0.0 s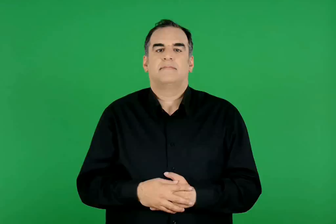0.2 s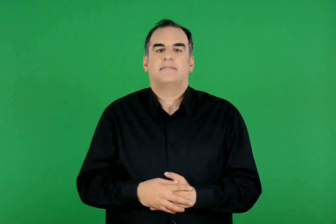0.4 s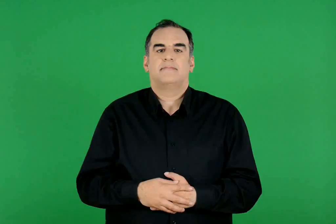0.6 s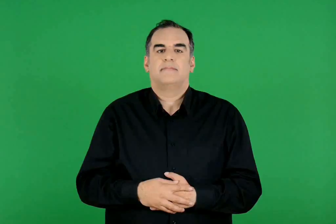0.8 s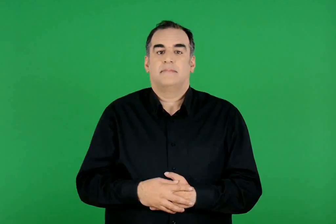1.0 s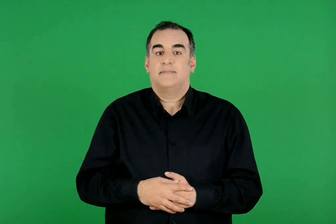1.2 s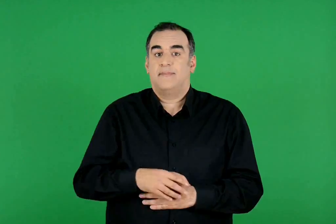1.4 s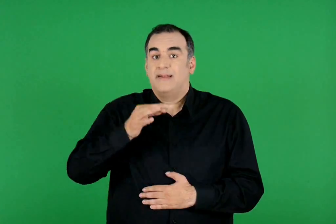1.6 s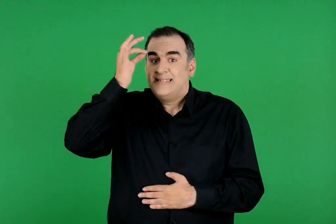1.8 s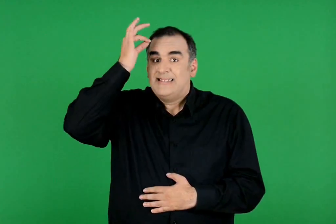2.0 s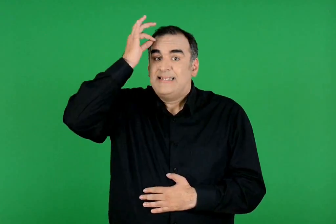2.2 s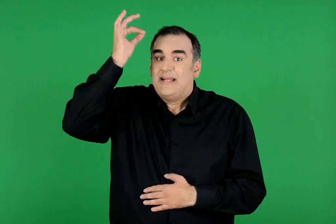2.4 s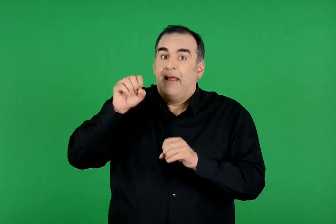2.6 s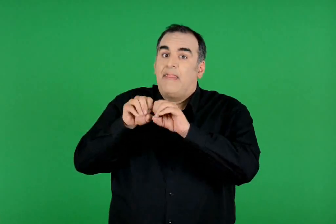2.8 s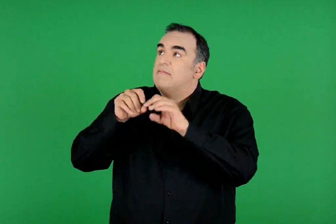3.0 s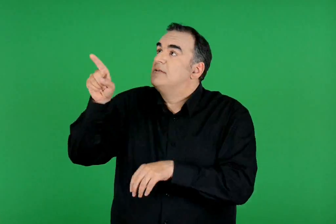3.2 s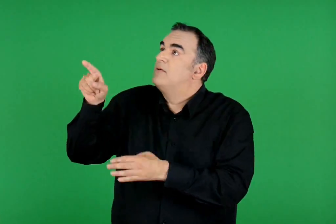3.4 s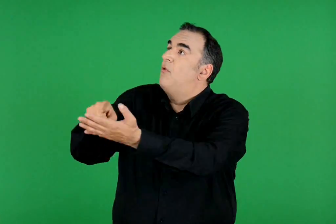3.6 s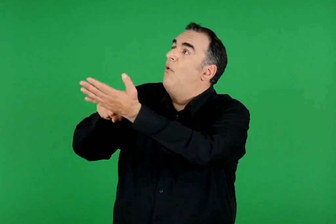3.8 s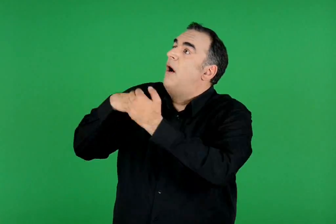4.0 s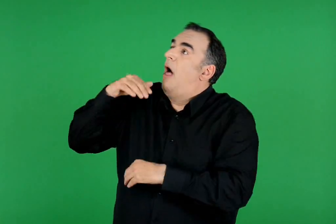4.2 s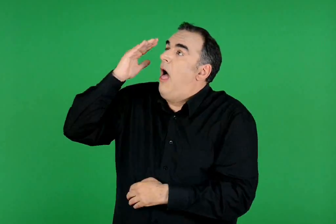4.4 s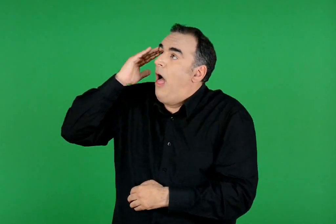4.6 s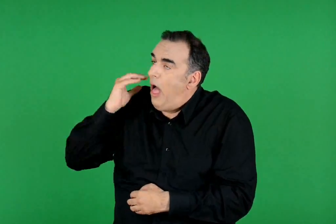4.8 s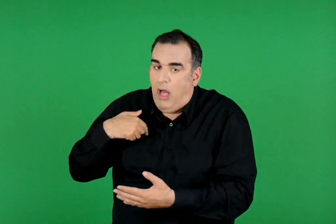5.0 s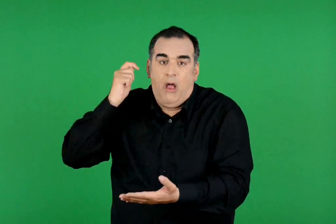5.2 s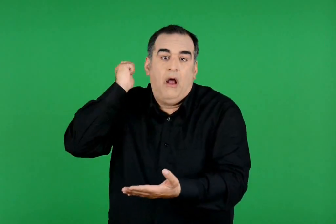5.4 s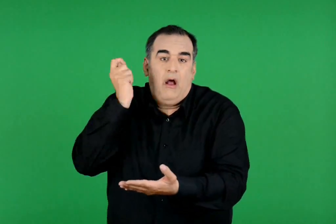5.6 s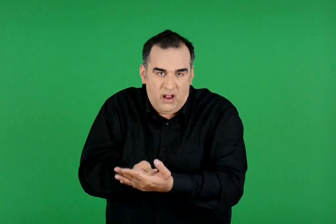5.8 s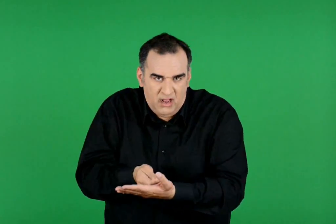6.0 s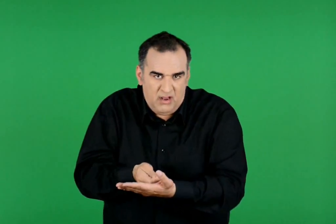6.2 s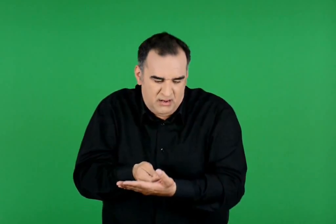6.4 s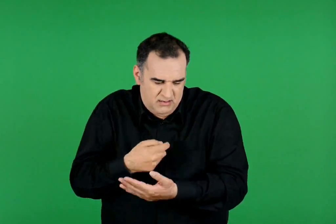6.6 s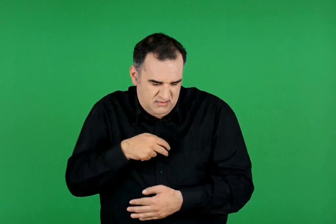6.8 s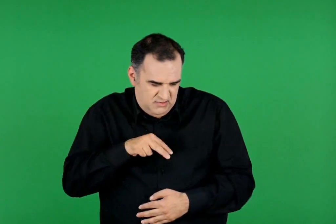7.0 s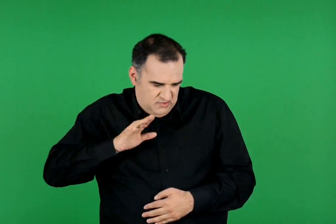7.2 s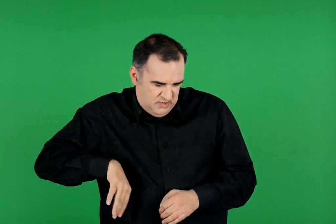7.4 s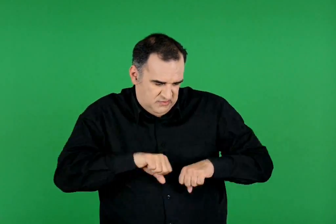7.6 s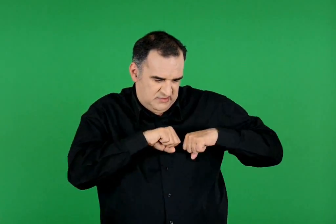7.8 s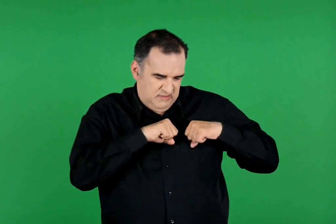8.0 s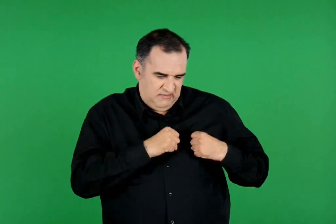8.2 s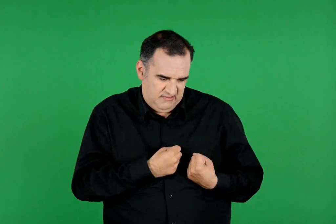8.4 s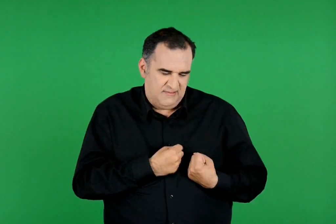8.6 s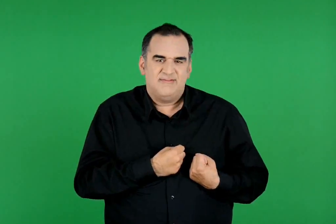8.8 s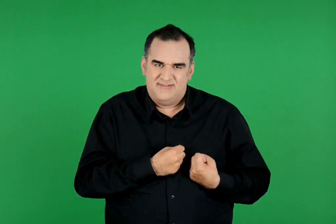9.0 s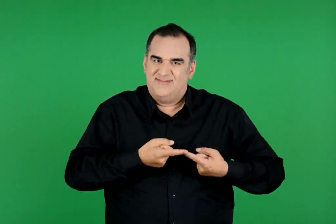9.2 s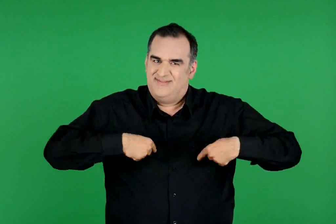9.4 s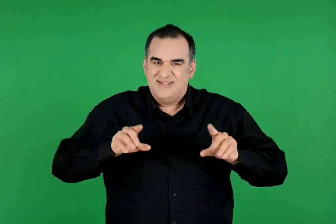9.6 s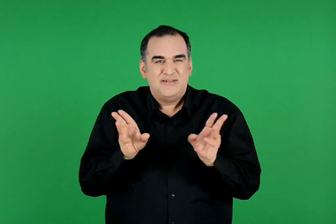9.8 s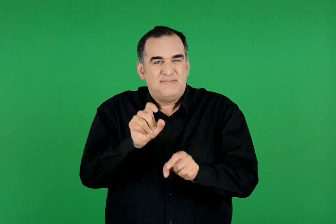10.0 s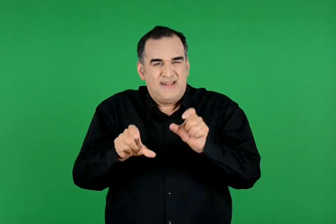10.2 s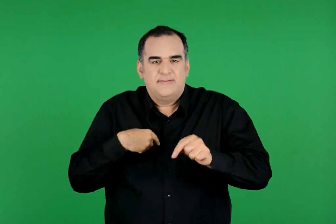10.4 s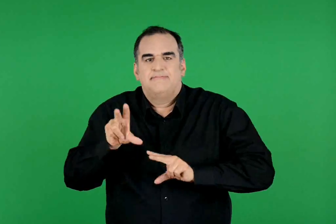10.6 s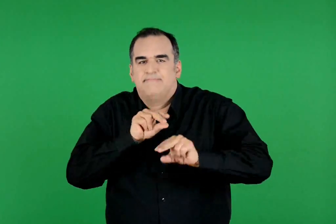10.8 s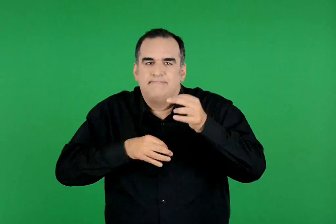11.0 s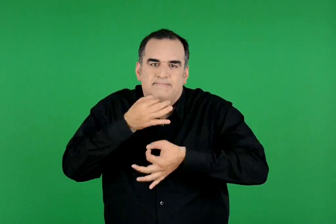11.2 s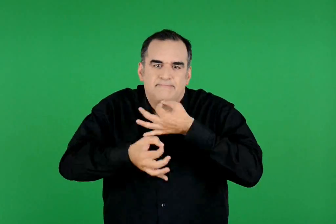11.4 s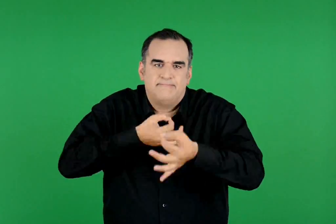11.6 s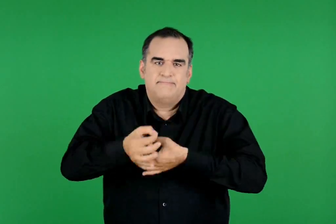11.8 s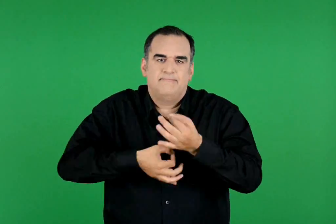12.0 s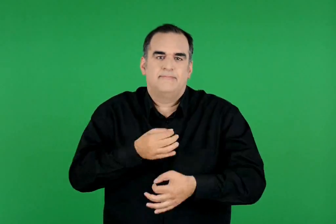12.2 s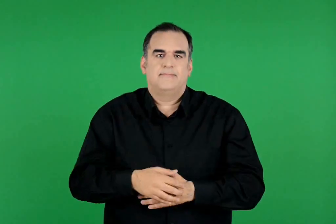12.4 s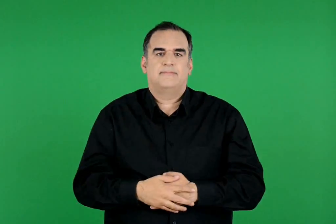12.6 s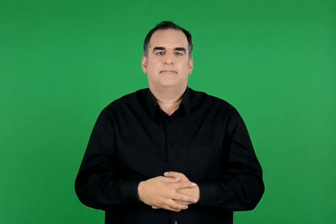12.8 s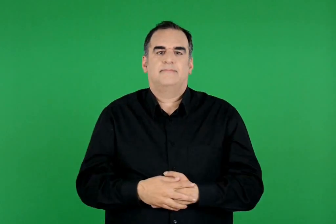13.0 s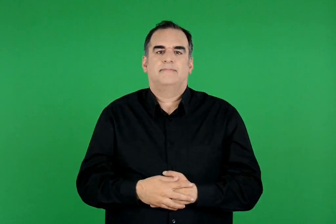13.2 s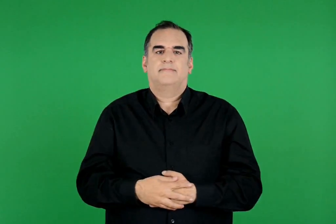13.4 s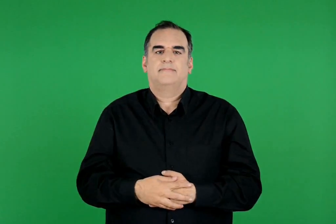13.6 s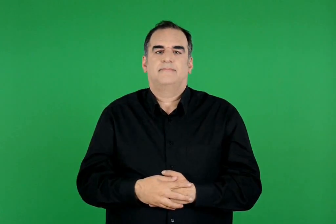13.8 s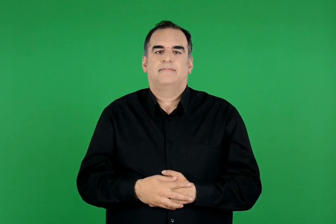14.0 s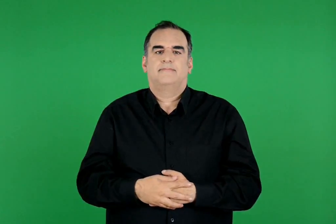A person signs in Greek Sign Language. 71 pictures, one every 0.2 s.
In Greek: διηγούμαστε στους συμμαθητές μας αν μας έχει συμβεί να αγοράσουμε κάτι επειδή μας άρεσε όπως το παρουσίαζε η διαφήμιση και στο τέλος να απογοητευτούμε
